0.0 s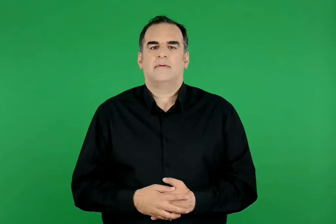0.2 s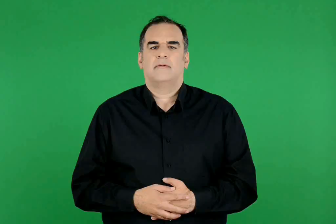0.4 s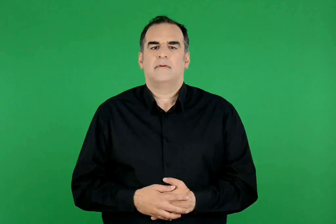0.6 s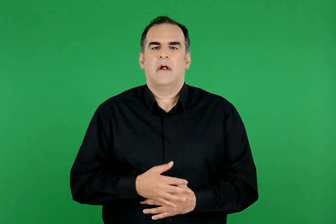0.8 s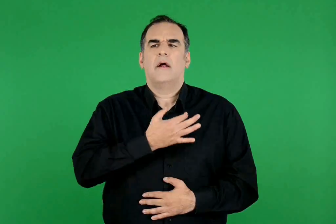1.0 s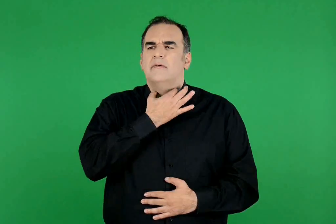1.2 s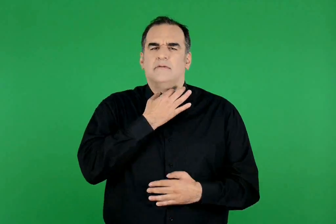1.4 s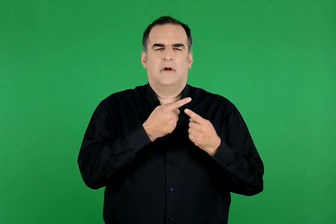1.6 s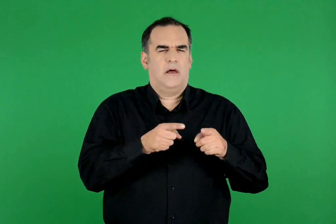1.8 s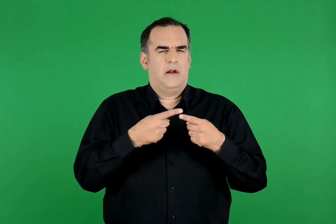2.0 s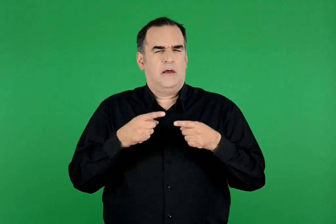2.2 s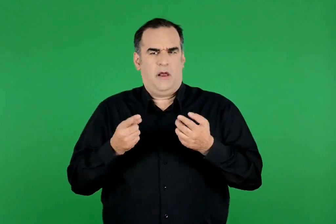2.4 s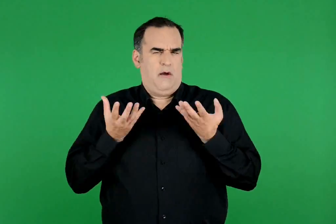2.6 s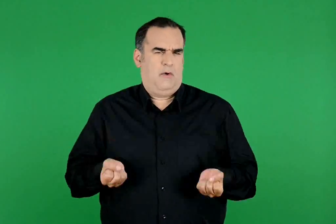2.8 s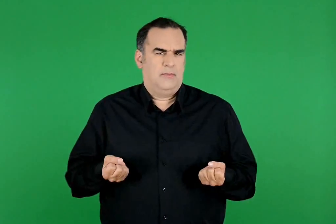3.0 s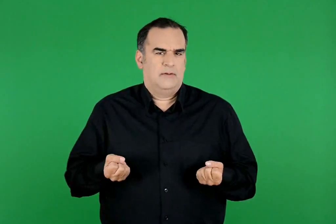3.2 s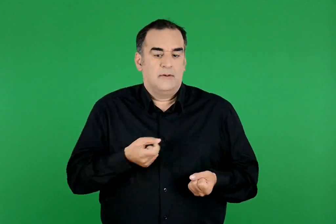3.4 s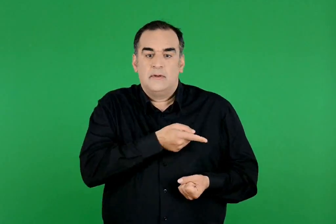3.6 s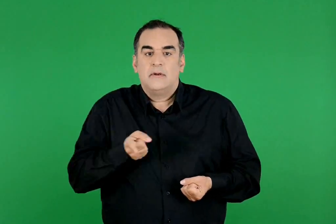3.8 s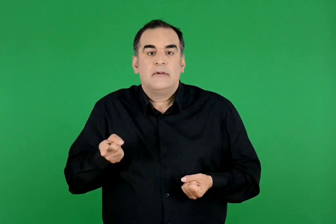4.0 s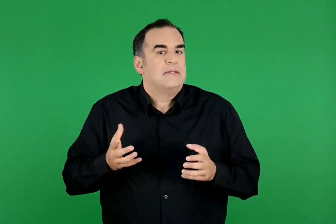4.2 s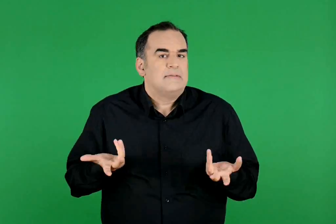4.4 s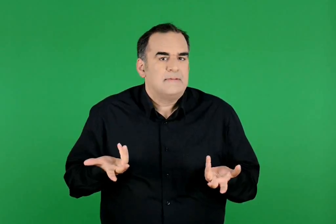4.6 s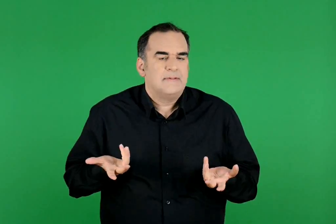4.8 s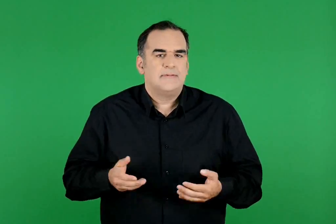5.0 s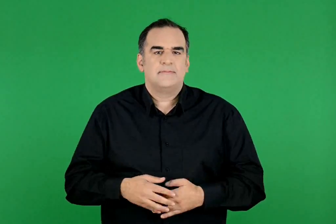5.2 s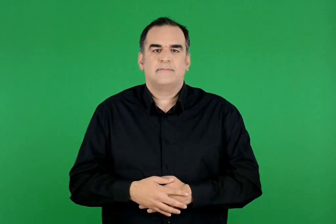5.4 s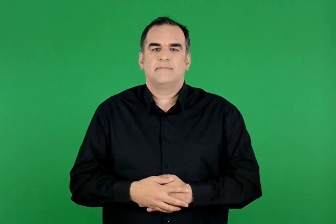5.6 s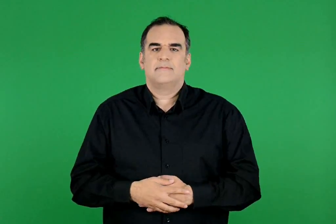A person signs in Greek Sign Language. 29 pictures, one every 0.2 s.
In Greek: ποιες άλλες ανάγκες έχουμε ;
